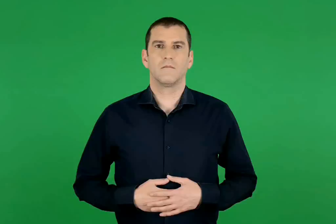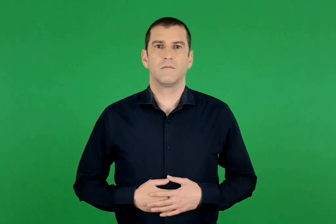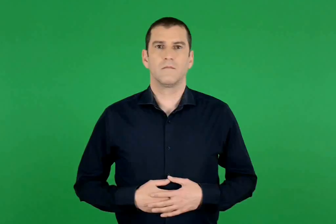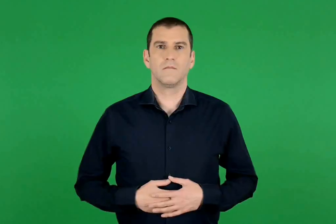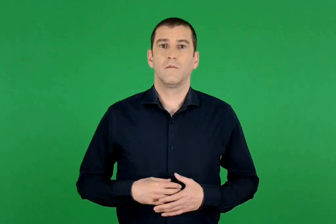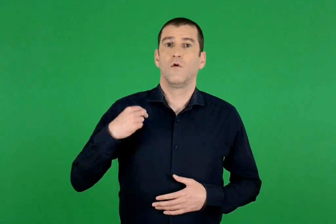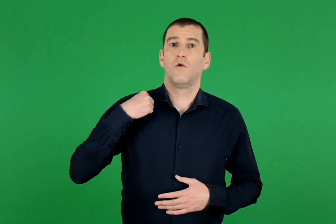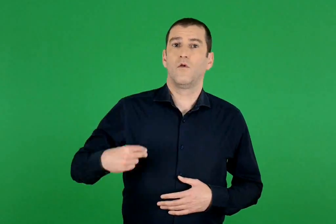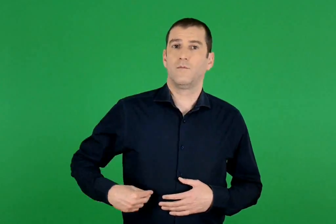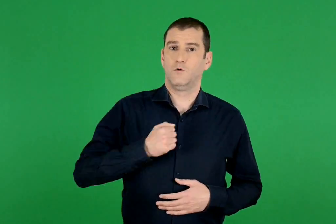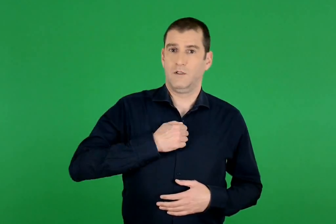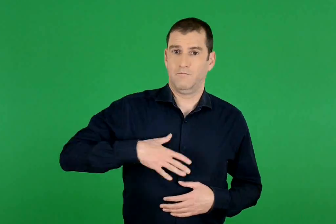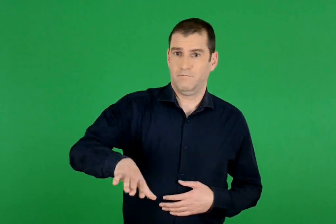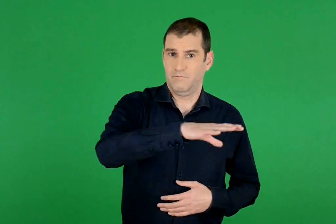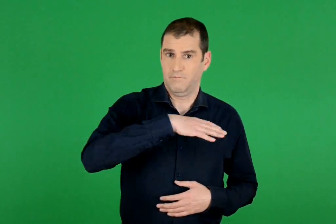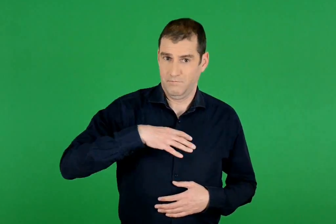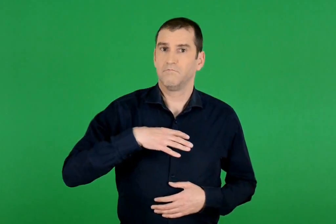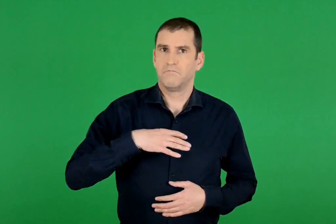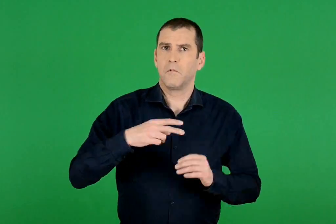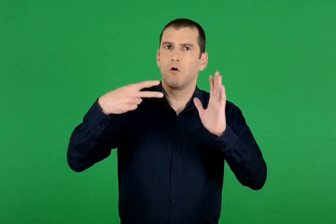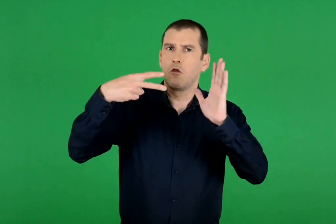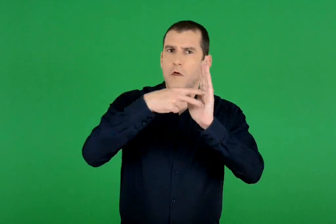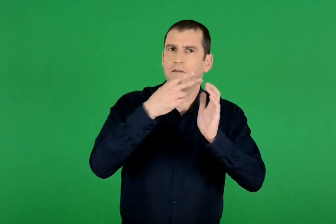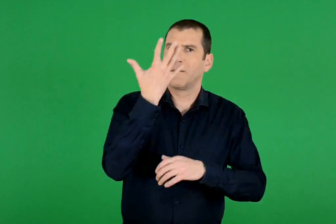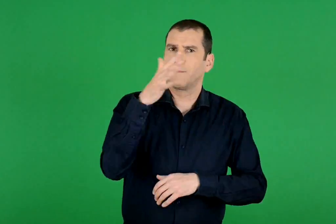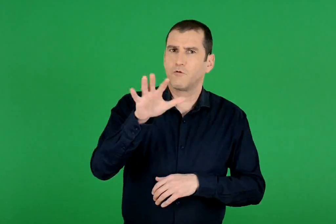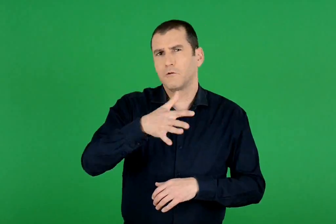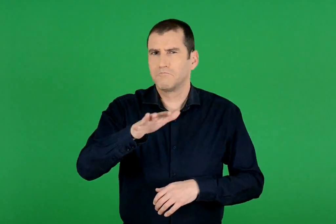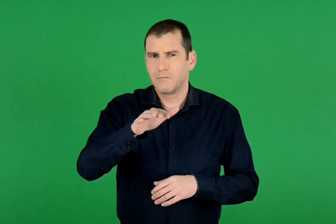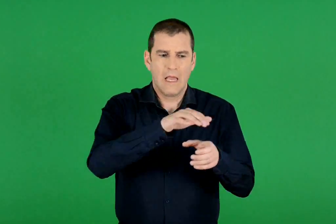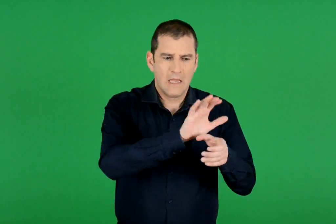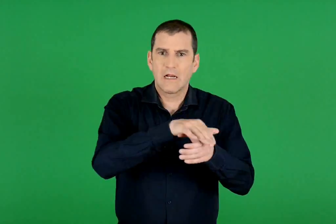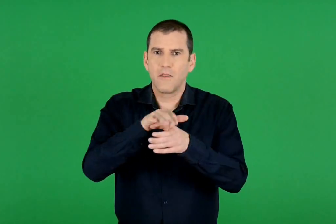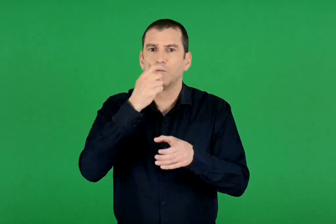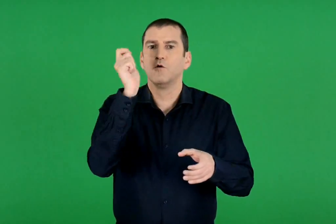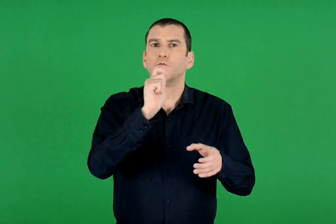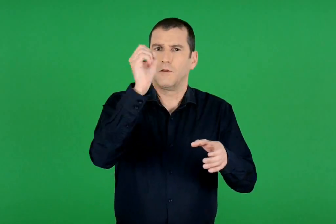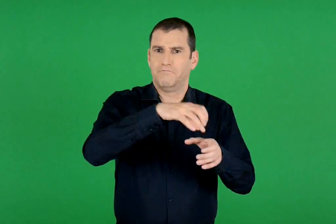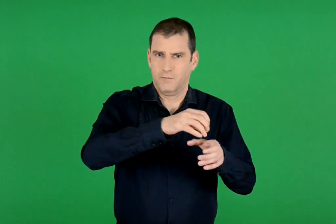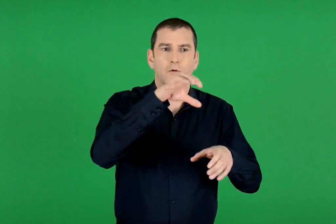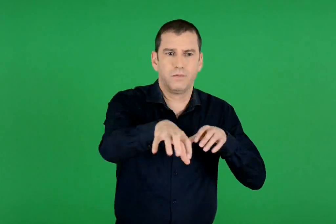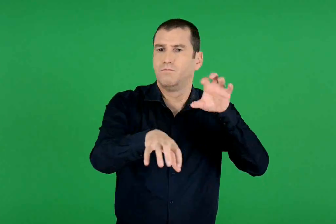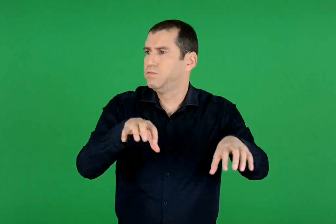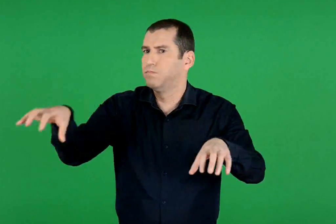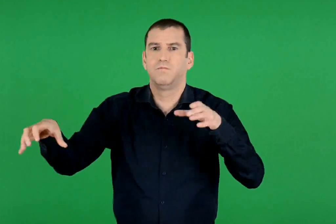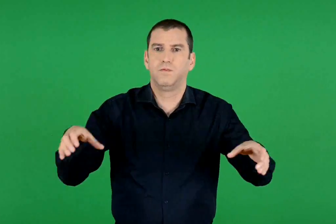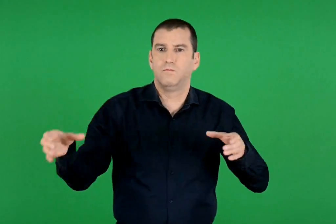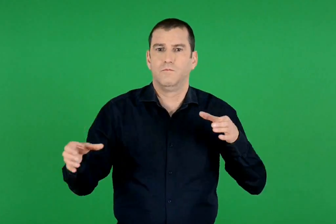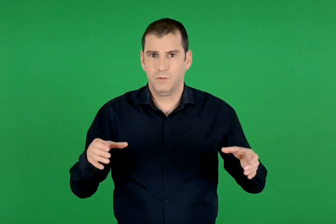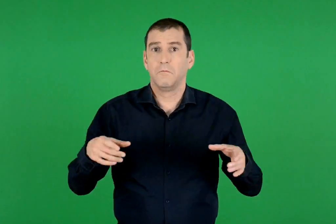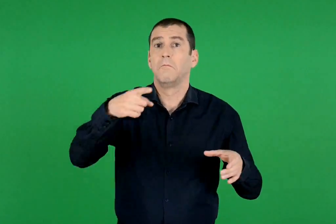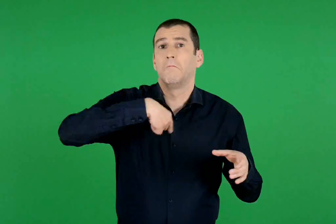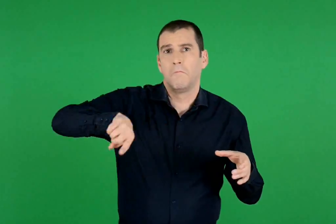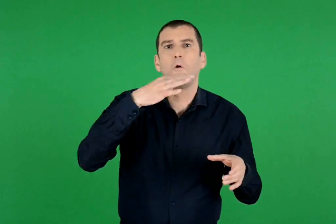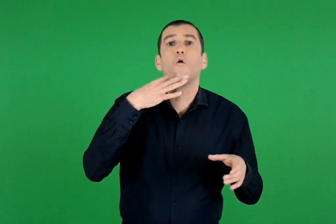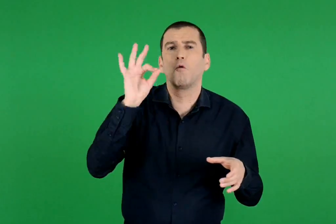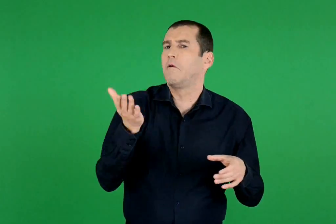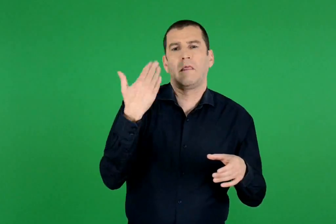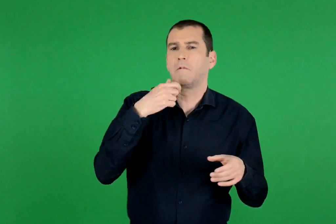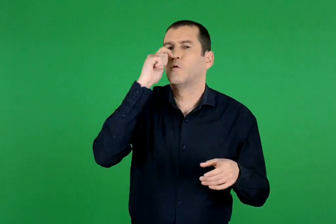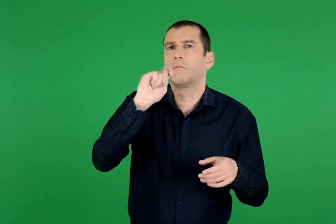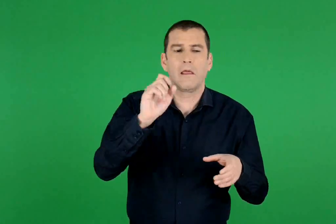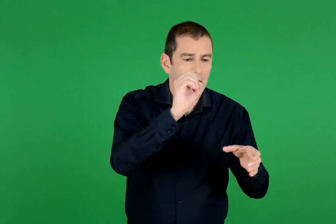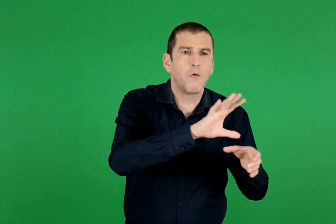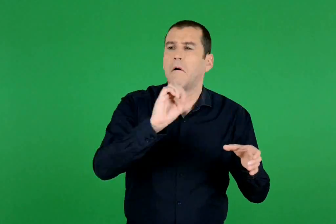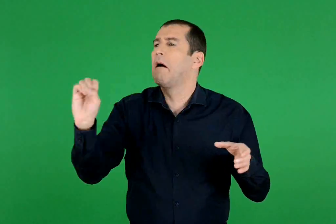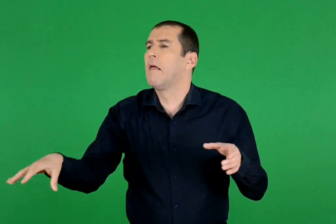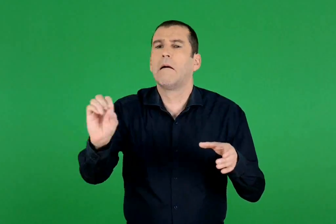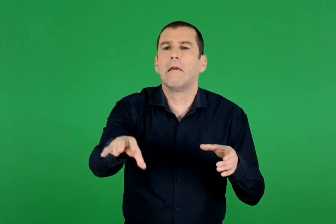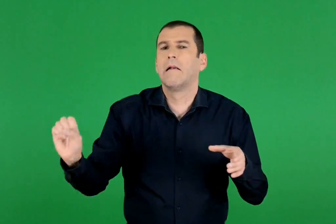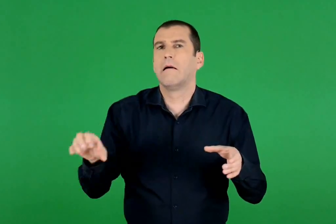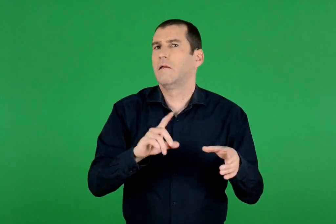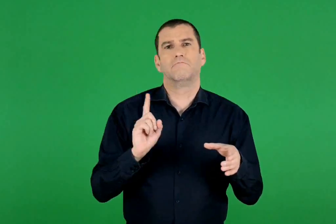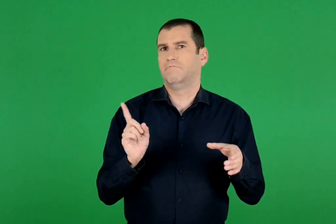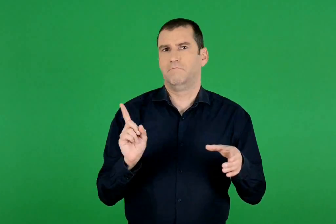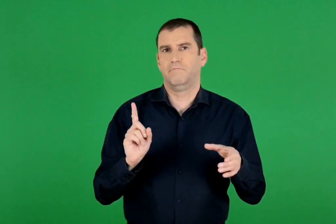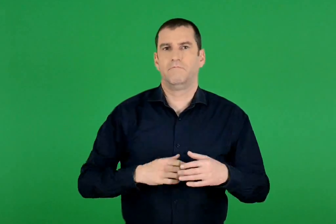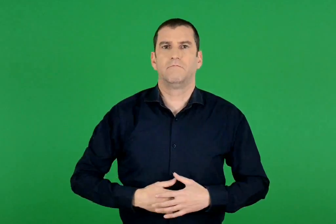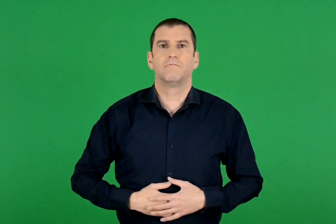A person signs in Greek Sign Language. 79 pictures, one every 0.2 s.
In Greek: ο δήμος μας έχει τοποθετήσει περίπου 2.500 κάδους απορριμμάτων. δεν υπάρχει λόγος να βρίσκονται σκουπίδια αλλού εκτός από τους κάδους
